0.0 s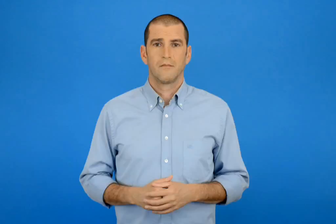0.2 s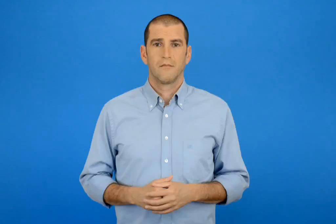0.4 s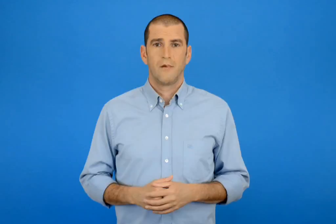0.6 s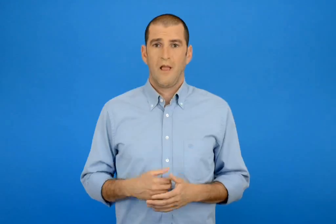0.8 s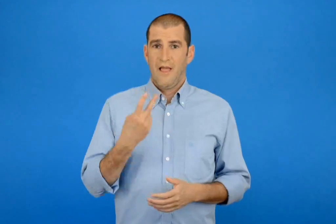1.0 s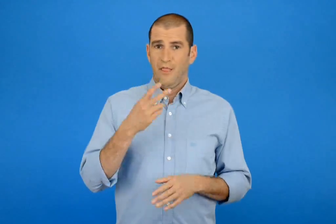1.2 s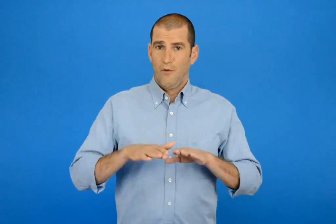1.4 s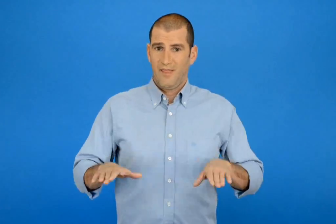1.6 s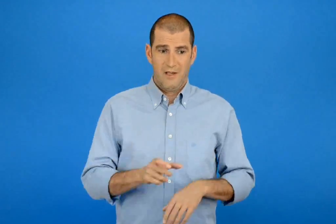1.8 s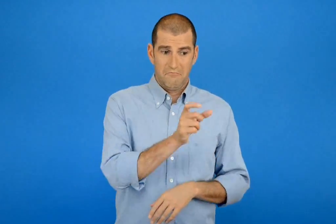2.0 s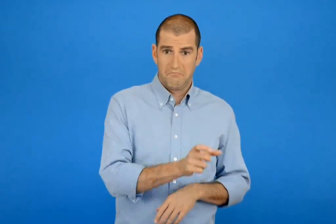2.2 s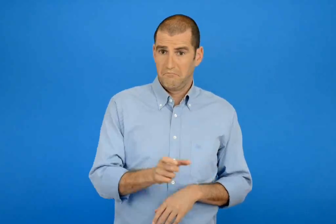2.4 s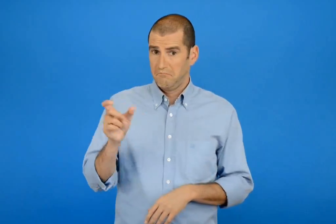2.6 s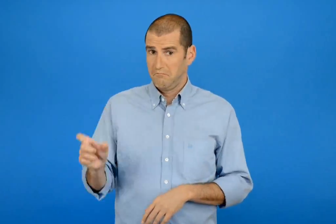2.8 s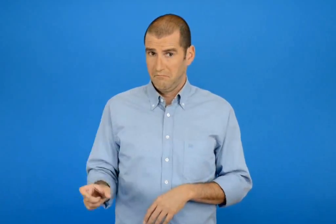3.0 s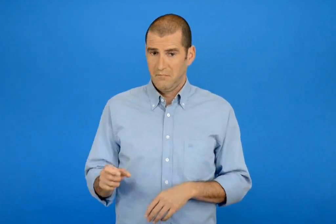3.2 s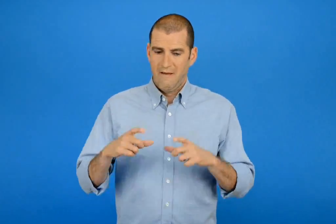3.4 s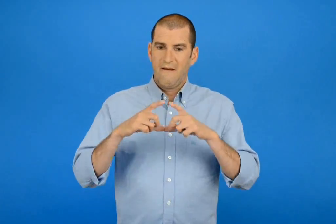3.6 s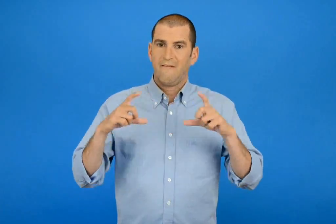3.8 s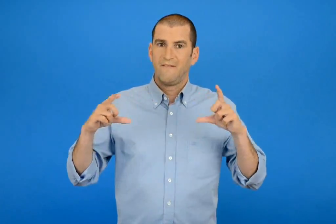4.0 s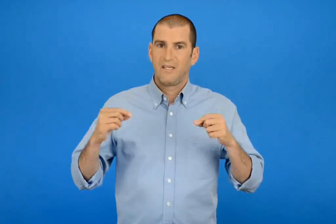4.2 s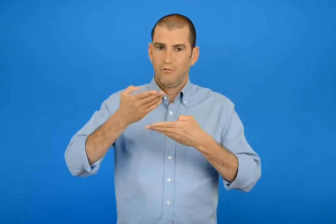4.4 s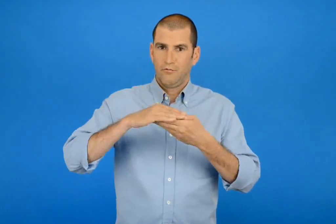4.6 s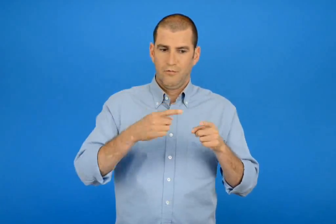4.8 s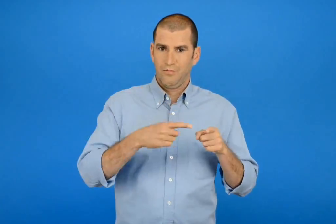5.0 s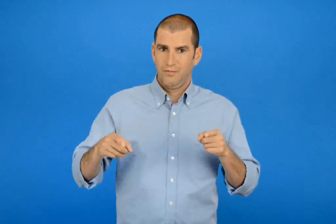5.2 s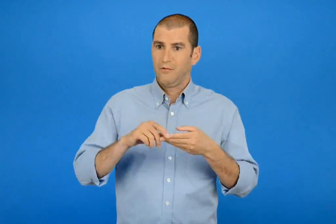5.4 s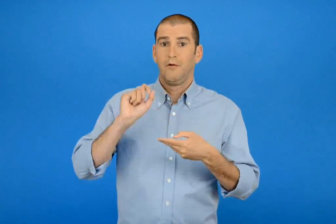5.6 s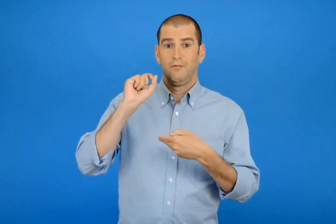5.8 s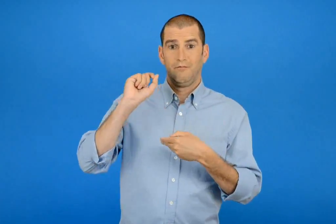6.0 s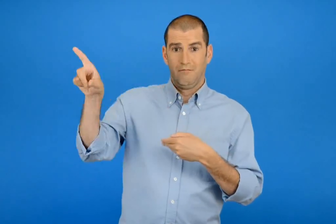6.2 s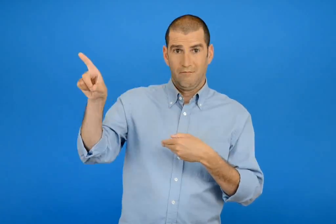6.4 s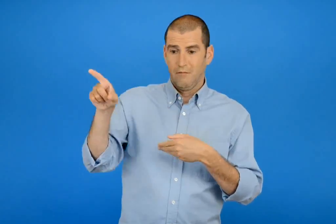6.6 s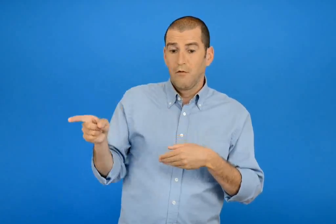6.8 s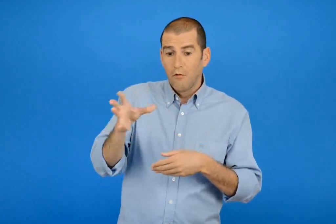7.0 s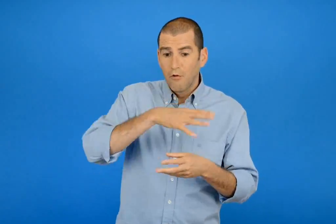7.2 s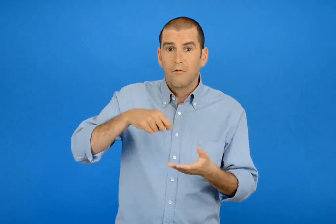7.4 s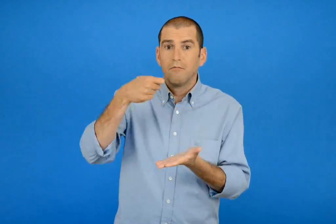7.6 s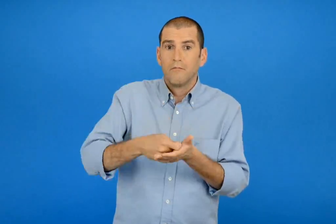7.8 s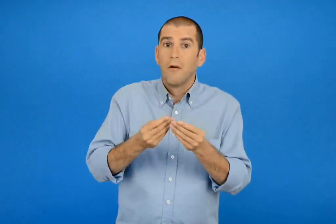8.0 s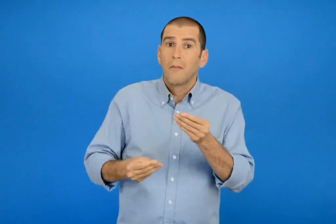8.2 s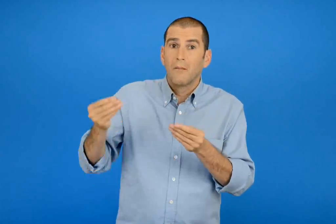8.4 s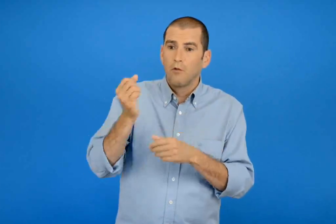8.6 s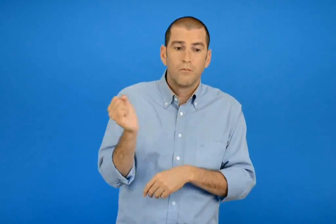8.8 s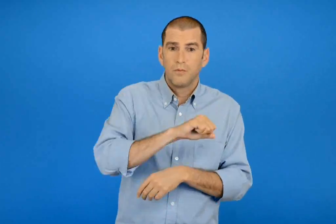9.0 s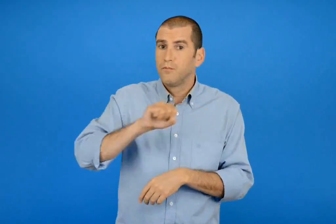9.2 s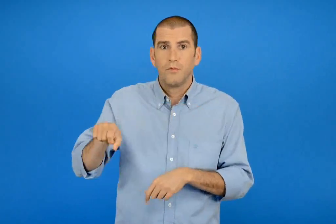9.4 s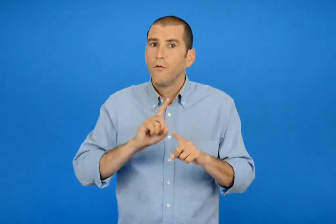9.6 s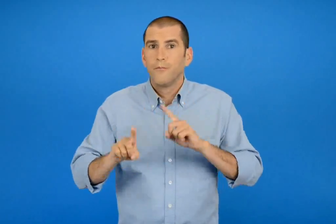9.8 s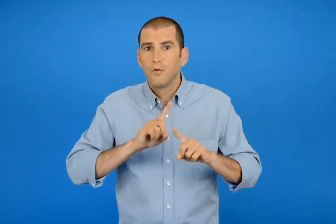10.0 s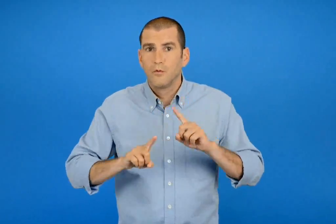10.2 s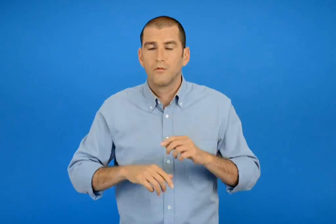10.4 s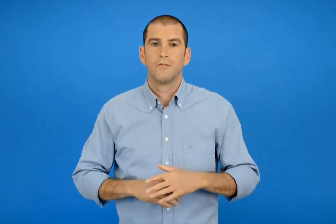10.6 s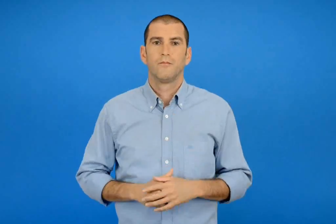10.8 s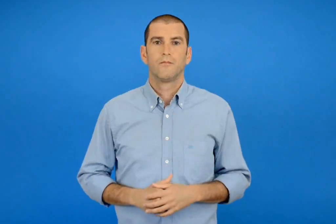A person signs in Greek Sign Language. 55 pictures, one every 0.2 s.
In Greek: ποιό από τα δύο παιδιά θα πληρώσει περισσότερα για να στείλει τους φακέλους ;
